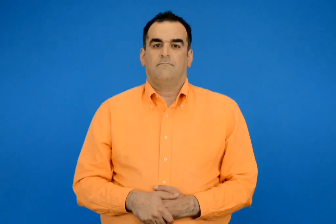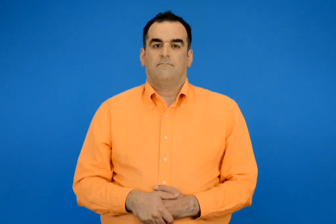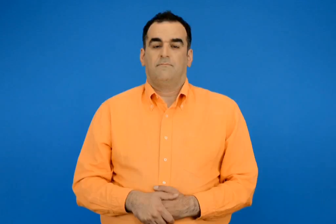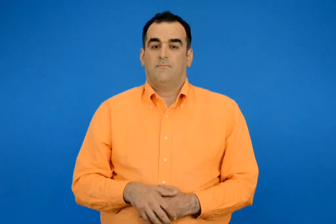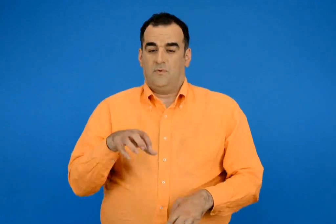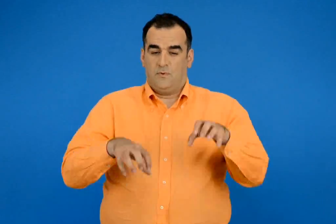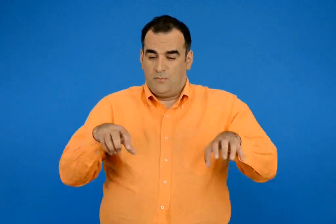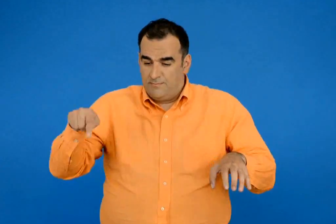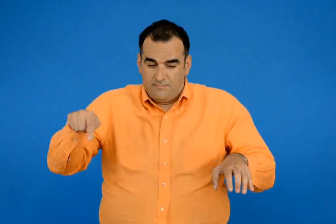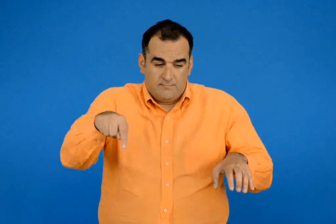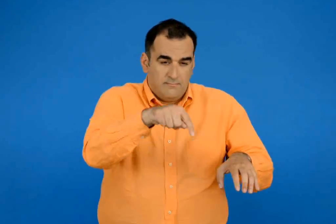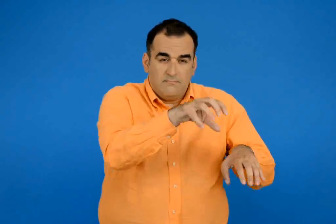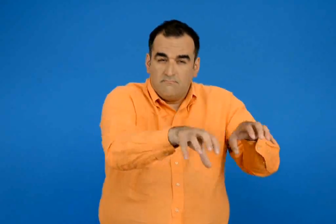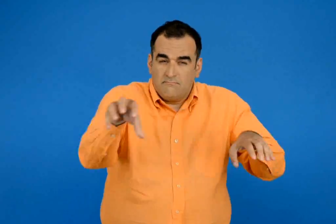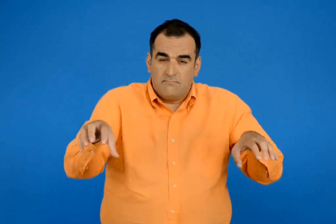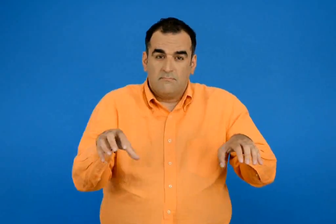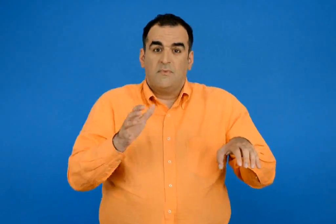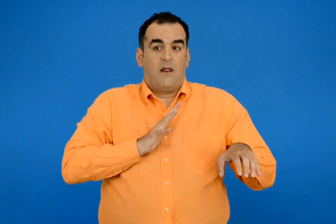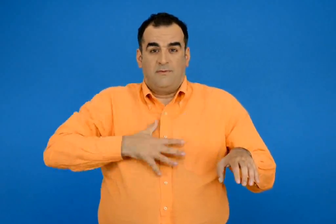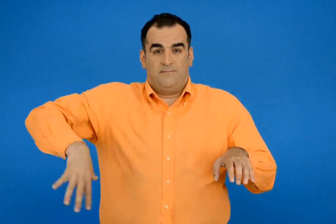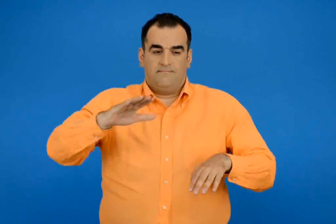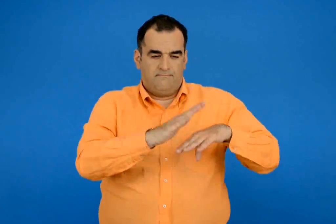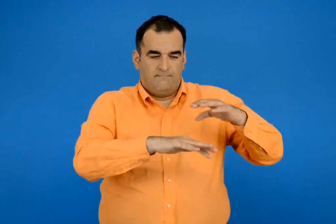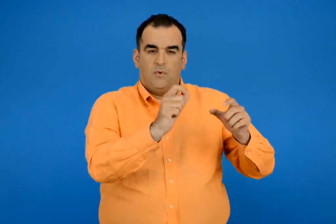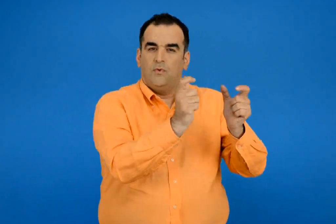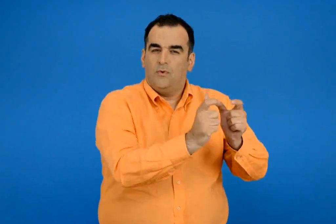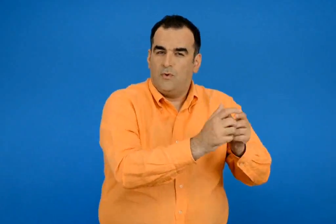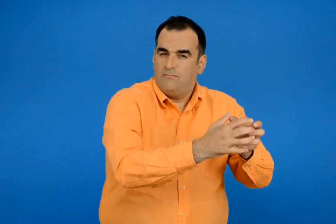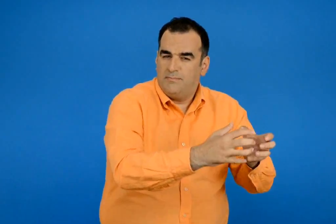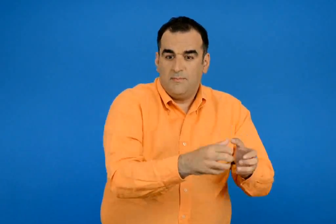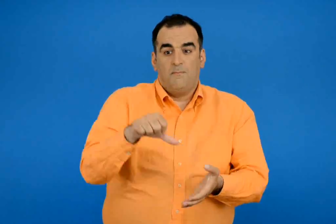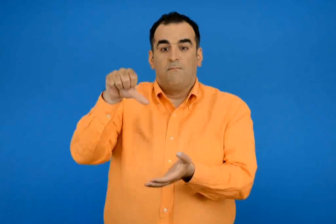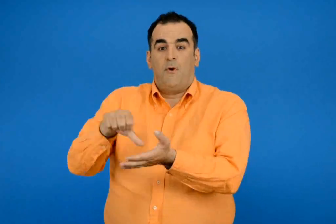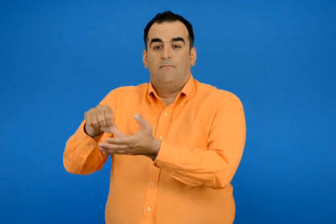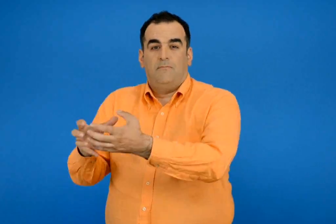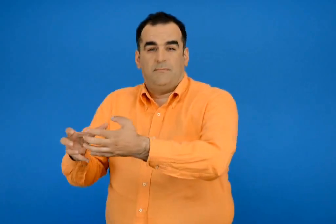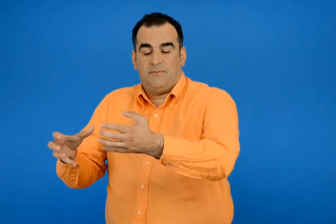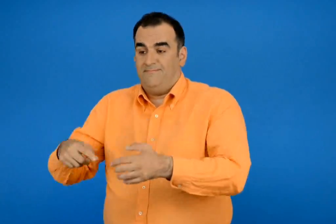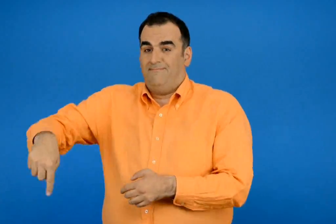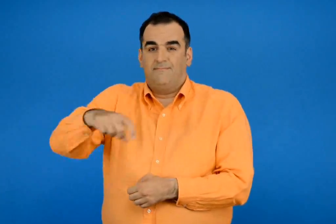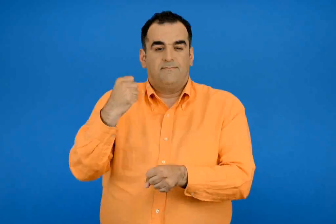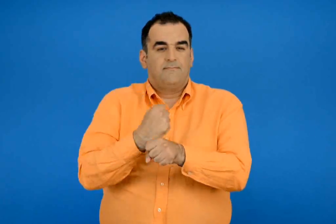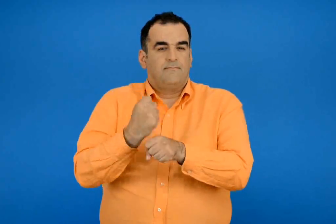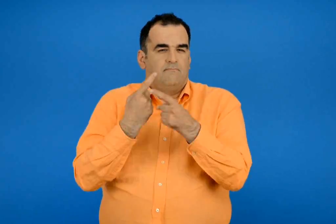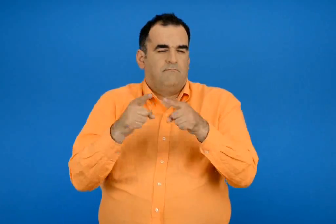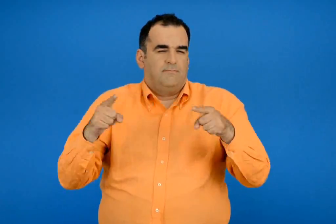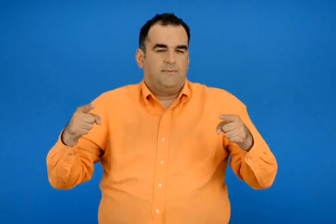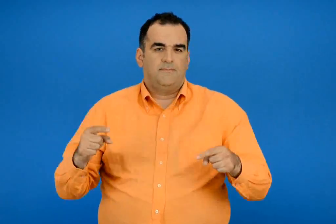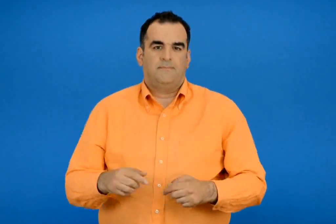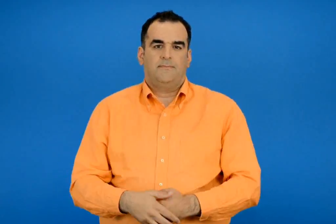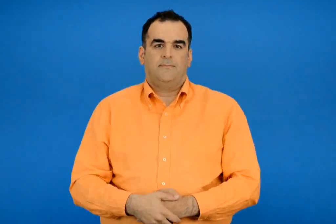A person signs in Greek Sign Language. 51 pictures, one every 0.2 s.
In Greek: οι άνθρωποι σε όλους αυτούς τους τόπους χτίζουν χωριά και πόλεις και ασχολούνται με διάφορες δραστηριότητες
